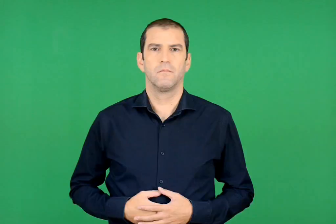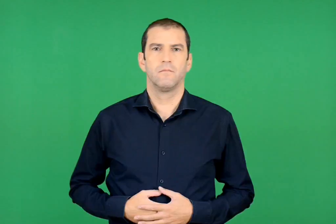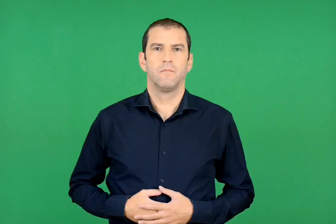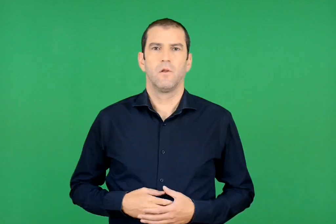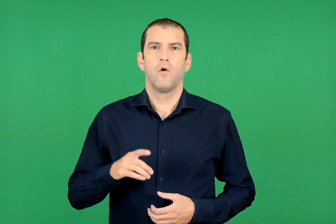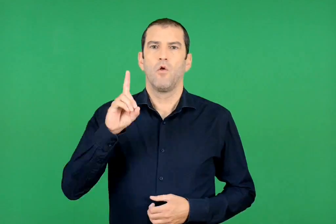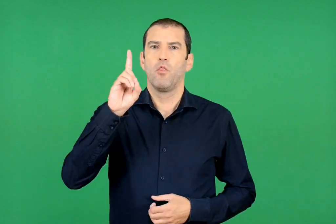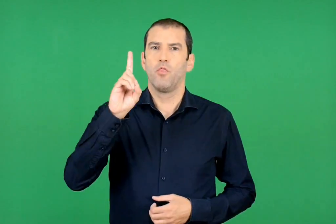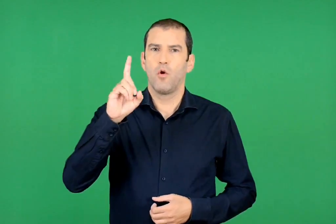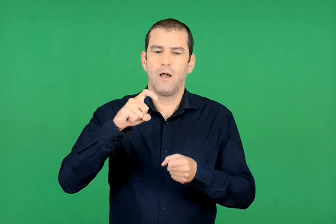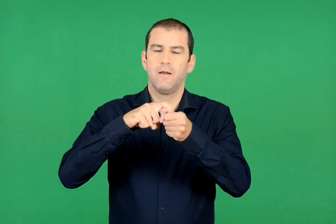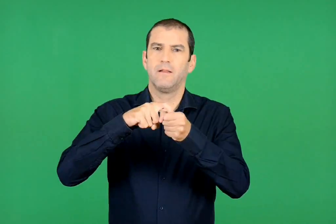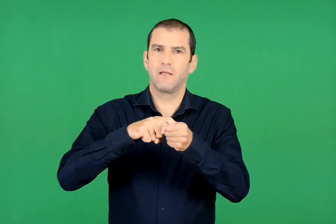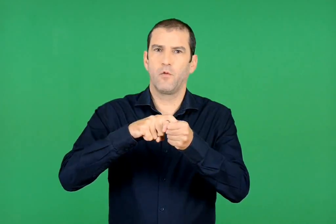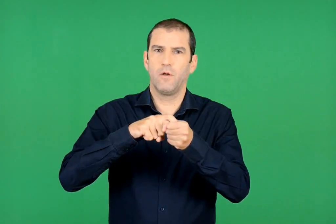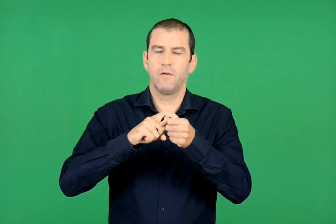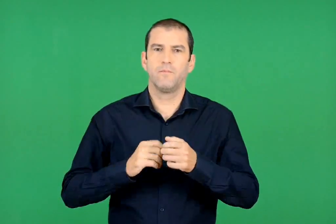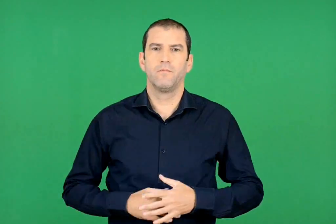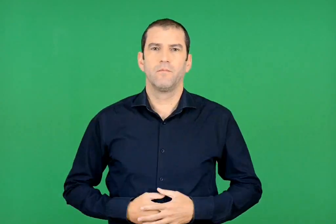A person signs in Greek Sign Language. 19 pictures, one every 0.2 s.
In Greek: η δόνα τερηδόνα
